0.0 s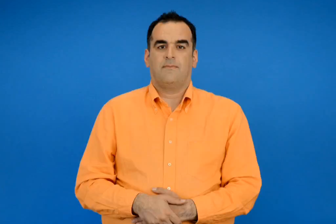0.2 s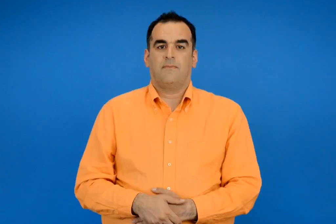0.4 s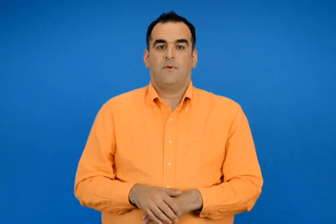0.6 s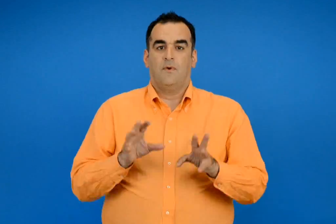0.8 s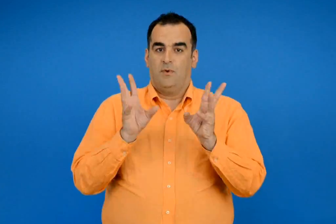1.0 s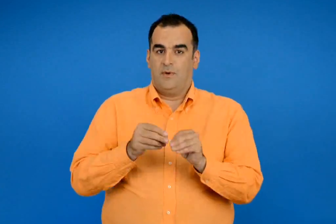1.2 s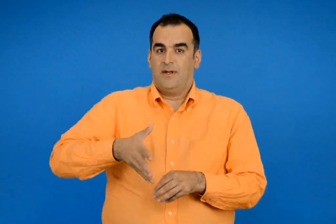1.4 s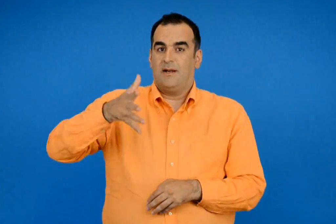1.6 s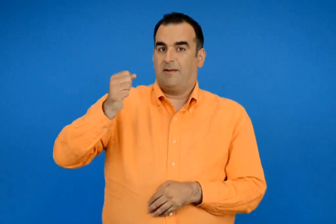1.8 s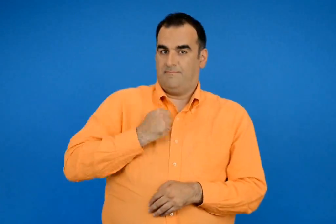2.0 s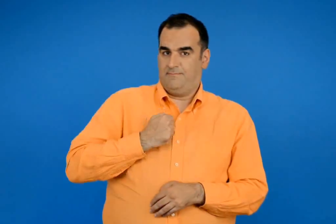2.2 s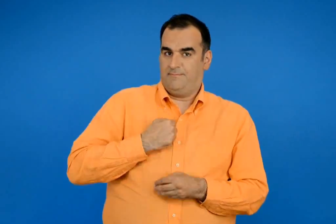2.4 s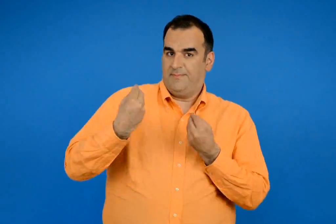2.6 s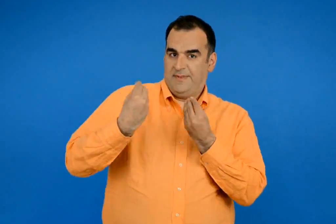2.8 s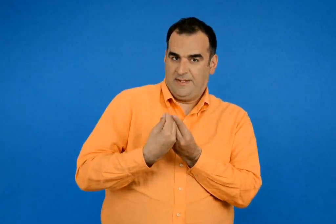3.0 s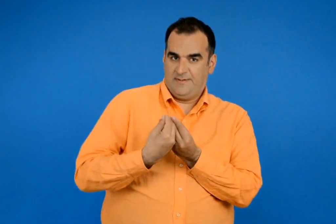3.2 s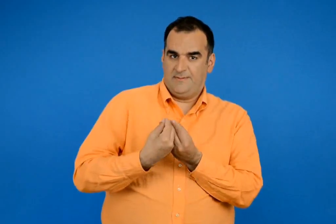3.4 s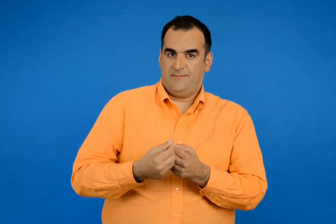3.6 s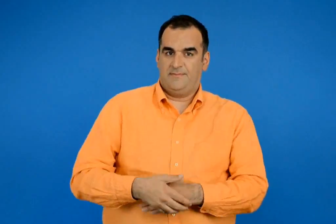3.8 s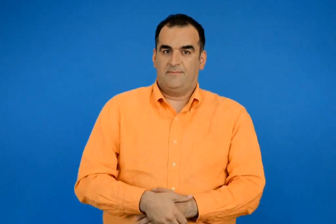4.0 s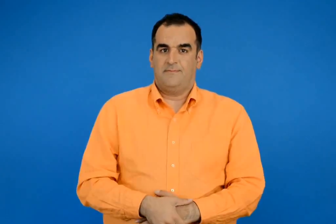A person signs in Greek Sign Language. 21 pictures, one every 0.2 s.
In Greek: είναι για την ηλικία μου
